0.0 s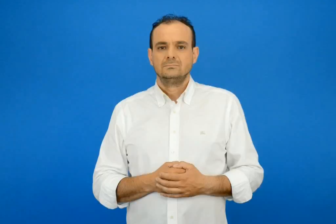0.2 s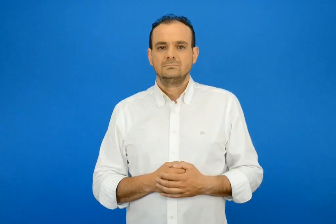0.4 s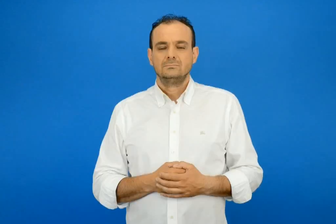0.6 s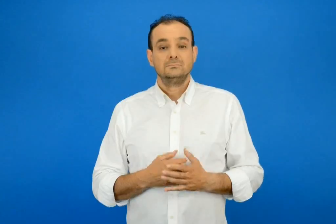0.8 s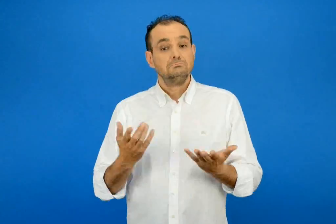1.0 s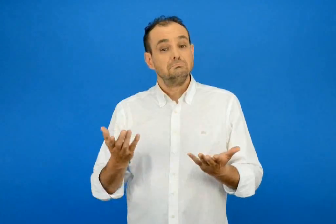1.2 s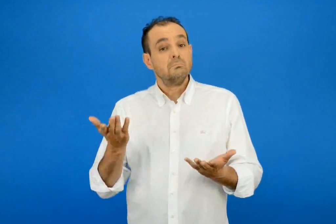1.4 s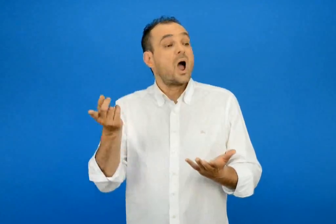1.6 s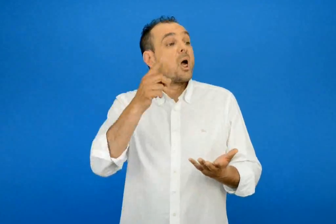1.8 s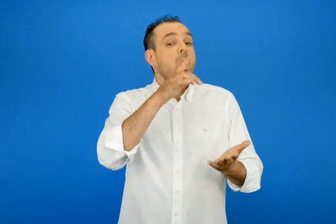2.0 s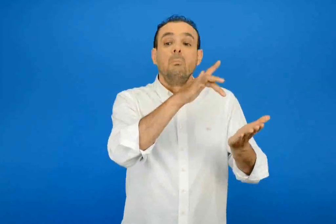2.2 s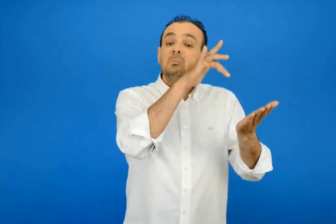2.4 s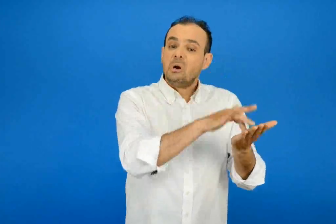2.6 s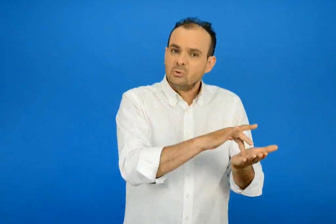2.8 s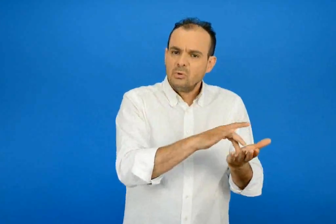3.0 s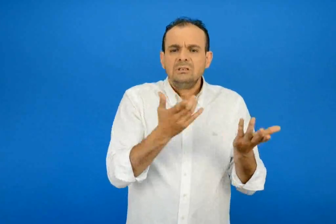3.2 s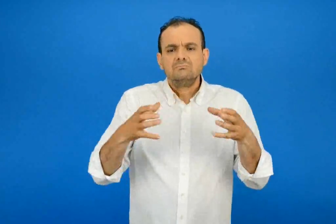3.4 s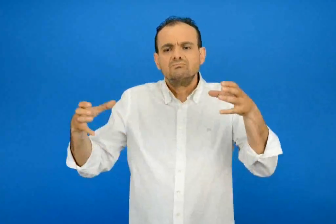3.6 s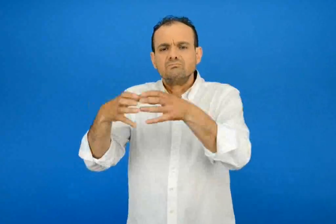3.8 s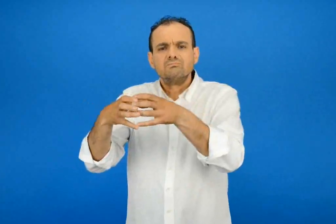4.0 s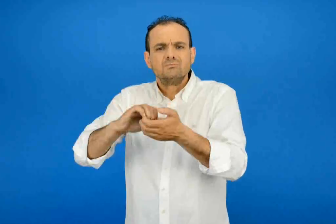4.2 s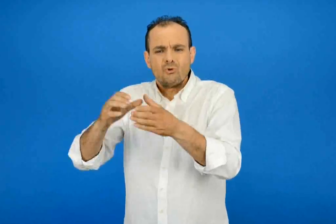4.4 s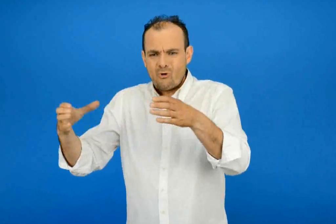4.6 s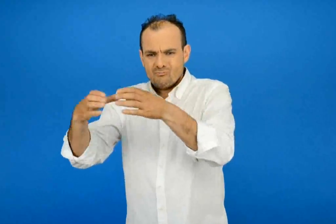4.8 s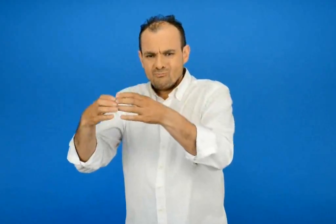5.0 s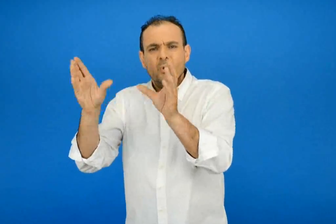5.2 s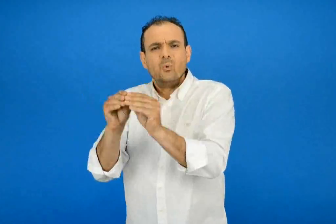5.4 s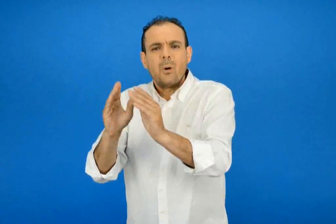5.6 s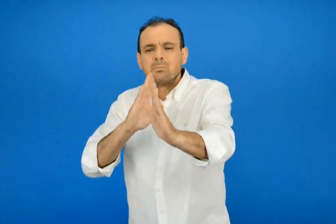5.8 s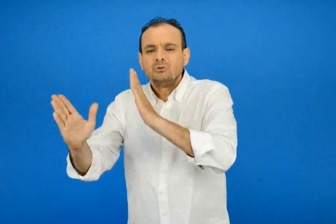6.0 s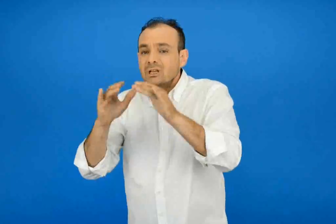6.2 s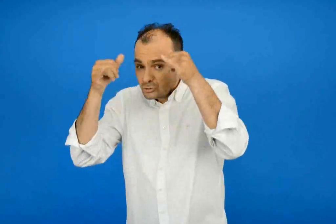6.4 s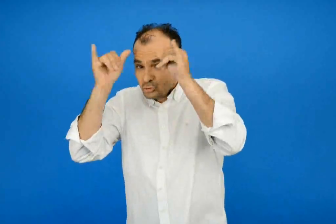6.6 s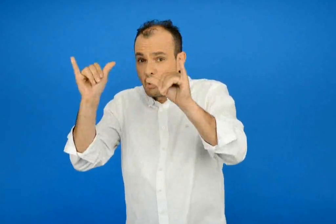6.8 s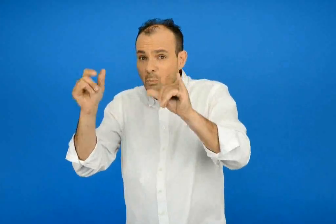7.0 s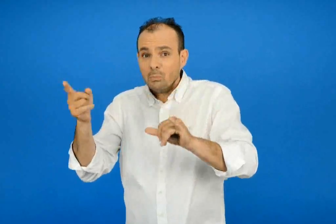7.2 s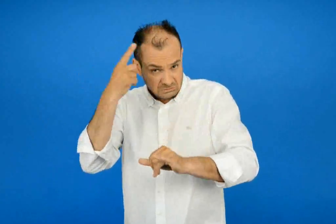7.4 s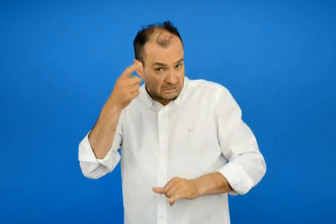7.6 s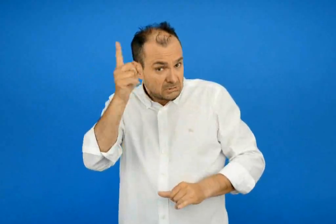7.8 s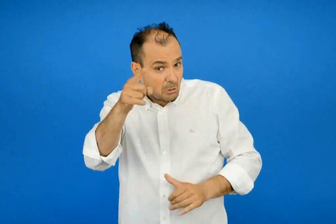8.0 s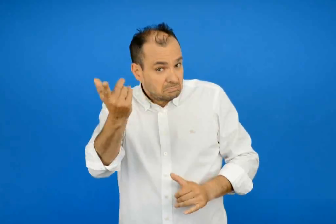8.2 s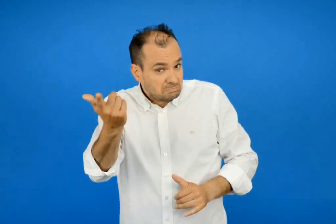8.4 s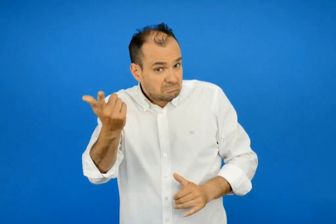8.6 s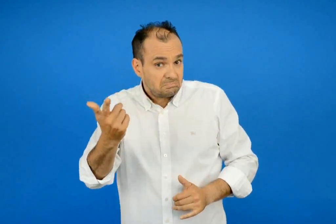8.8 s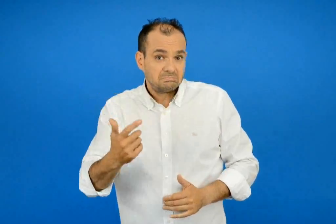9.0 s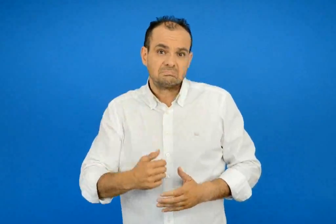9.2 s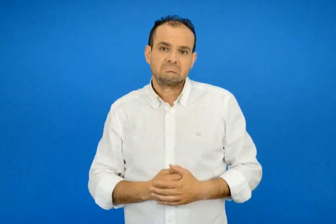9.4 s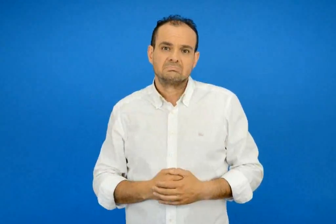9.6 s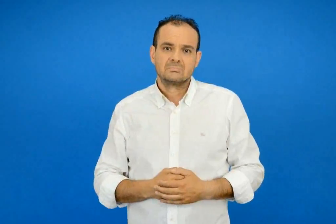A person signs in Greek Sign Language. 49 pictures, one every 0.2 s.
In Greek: ξέρεις κάποιό άλλο κέντρο η σύλλογο για την προστασία των ζωών ;
